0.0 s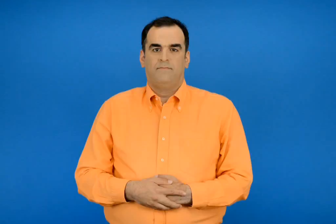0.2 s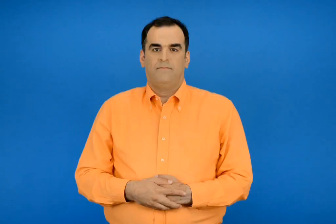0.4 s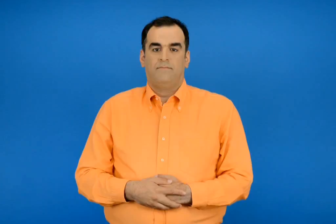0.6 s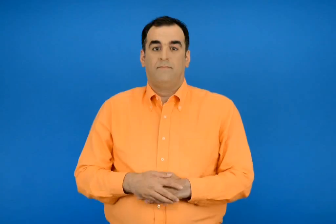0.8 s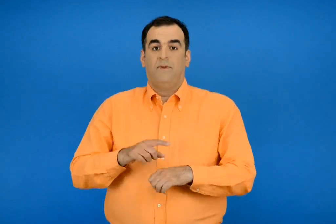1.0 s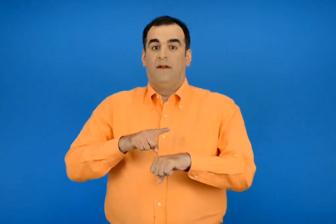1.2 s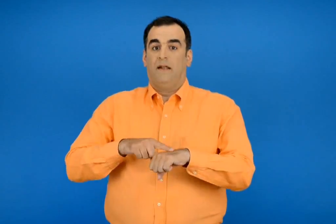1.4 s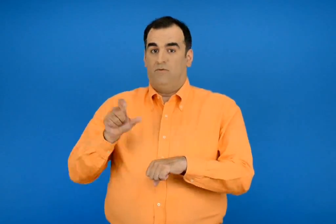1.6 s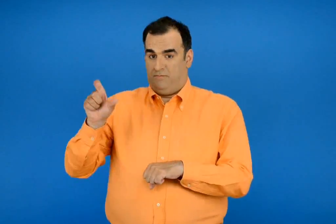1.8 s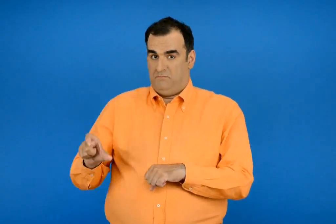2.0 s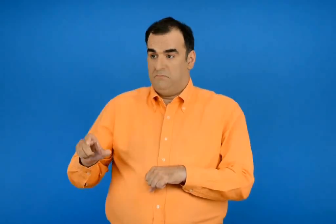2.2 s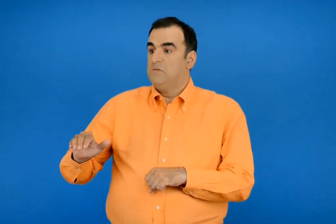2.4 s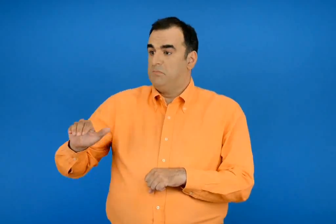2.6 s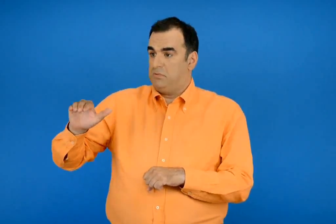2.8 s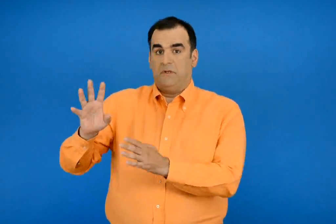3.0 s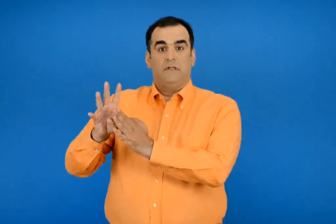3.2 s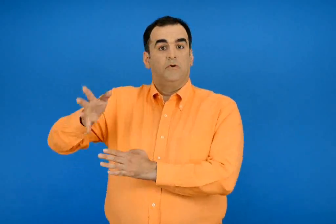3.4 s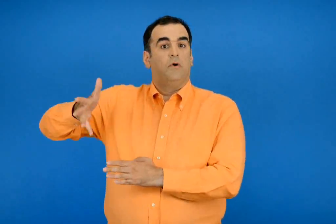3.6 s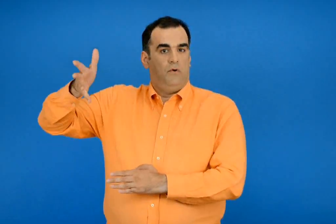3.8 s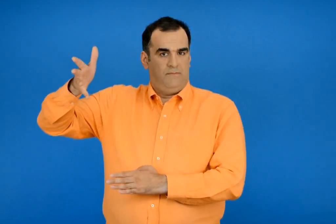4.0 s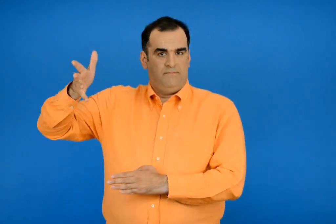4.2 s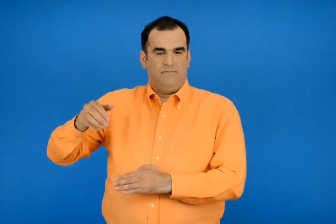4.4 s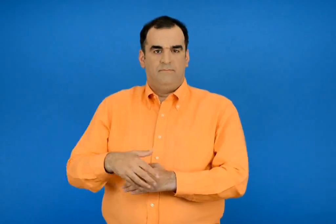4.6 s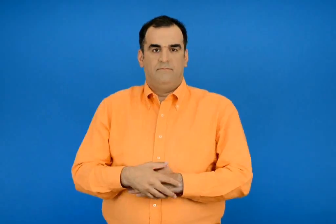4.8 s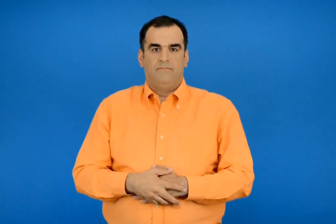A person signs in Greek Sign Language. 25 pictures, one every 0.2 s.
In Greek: ο νίκος θα είναι 14 χρονών
